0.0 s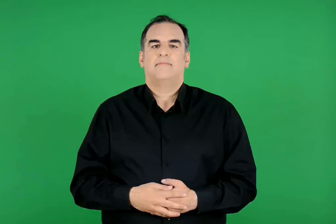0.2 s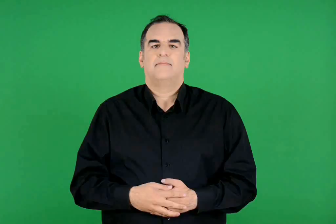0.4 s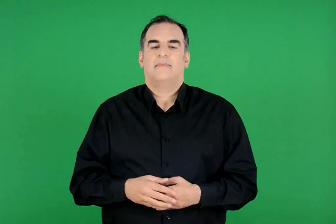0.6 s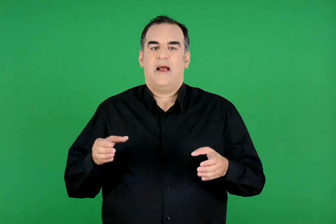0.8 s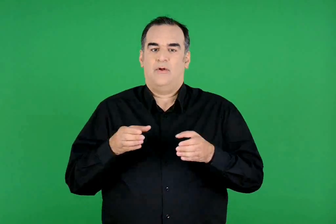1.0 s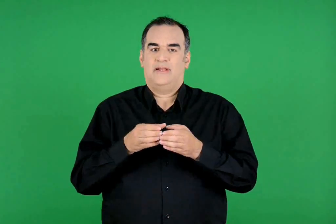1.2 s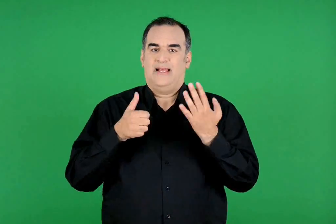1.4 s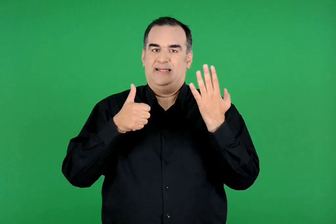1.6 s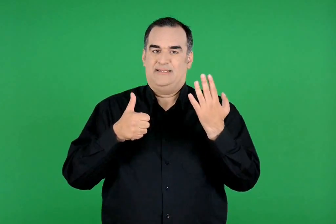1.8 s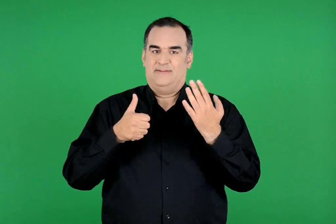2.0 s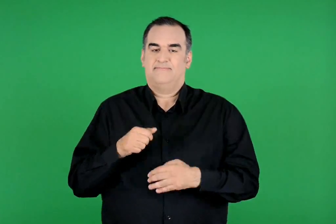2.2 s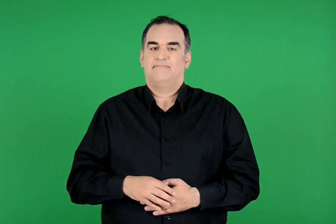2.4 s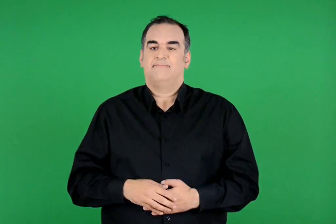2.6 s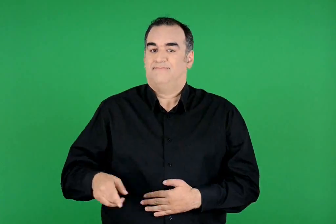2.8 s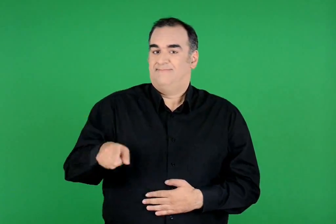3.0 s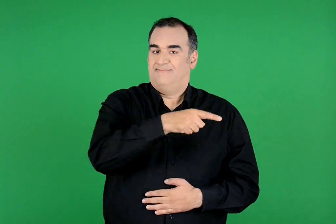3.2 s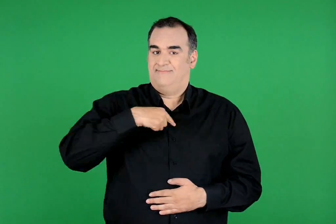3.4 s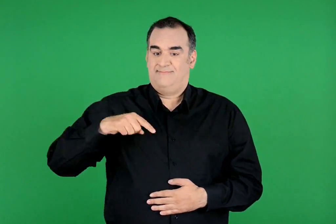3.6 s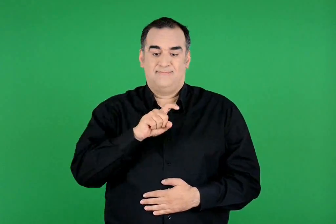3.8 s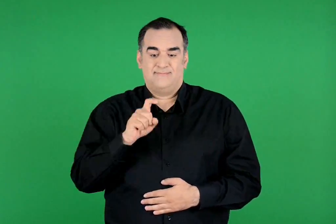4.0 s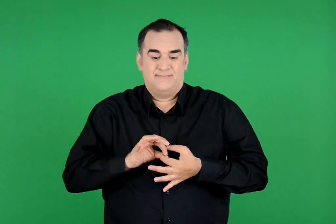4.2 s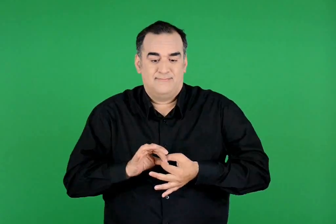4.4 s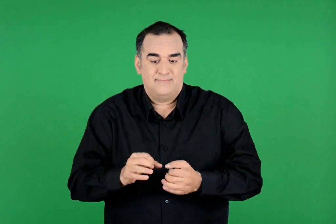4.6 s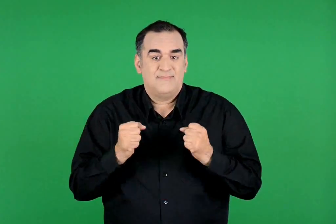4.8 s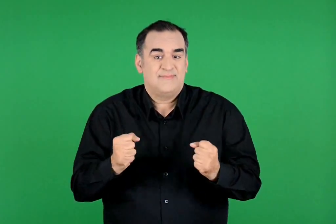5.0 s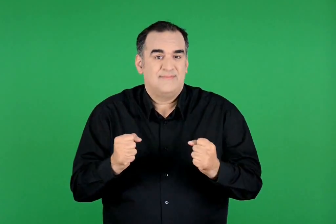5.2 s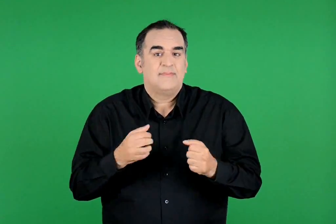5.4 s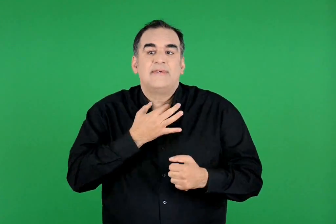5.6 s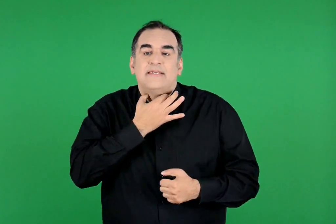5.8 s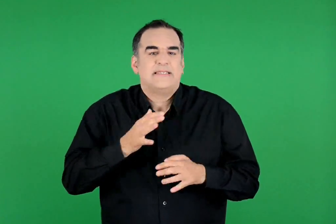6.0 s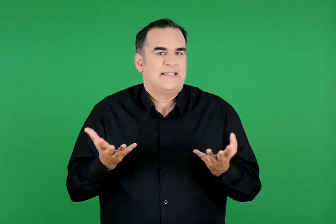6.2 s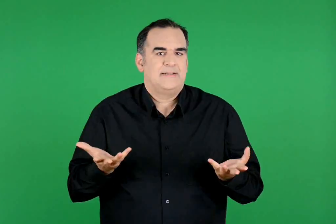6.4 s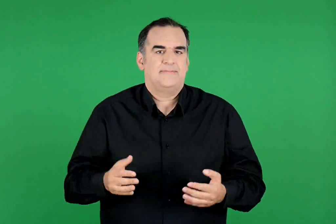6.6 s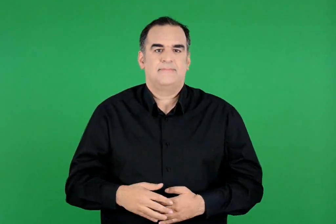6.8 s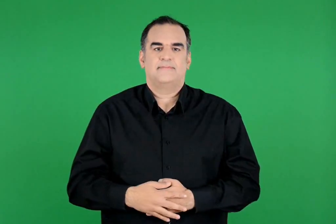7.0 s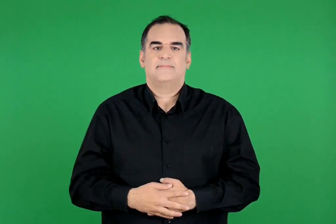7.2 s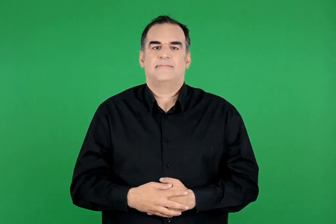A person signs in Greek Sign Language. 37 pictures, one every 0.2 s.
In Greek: ενότητα 6 τι χρειαζόμαστε για να ζήσουμε
